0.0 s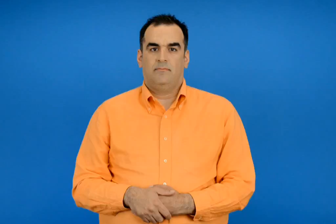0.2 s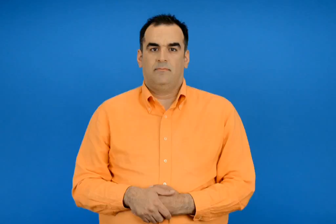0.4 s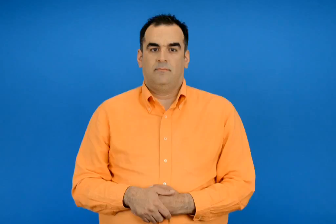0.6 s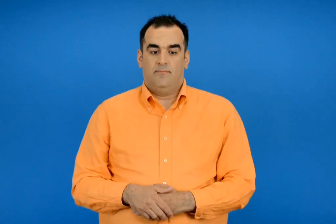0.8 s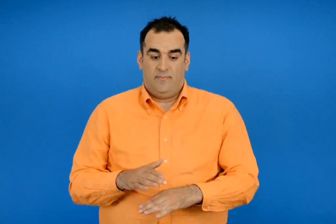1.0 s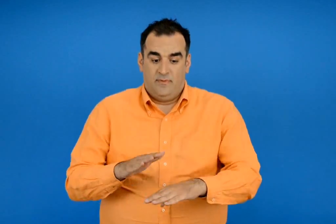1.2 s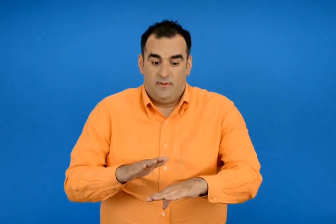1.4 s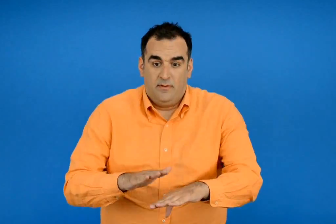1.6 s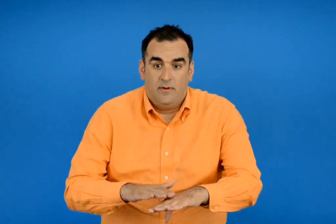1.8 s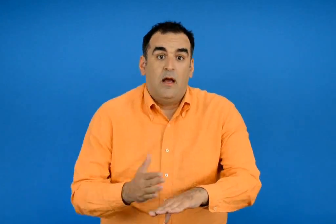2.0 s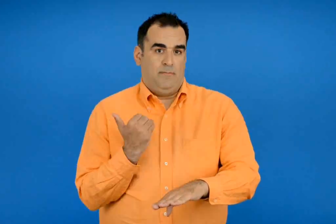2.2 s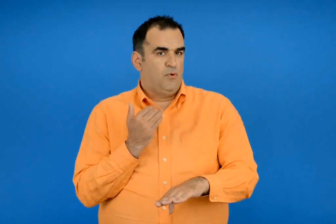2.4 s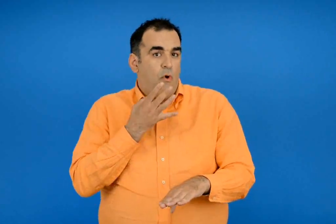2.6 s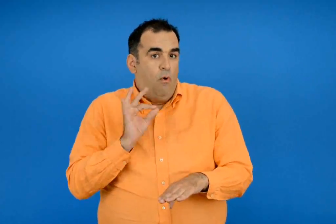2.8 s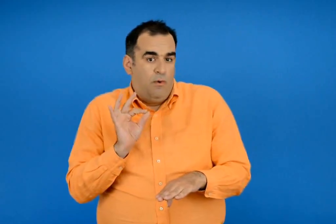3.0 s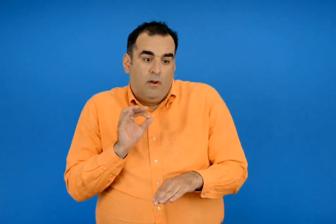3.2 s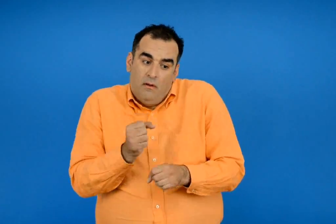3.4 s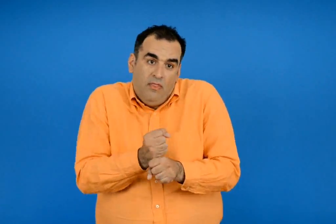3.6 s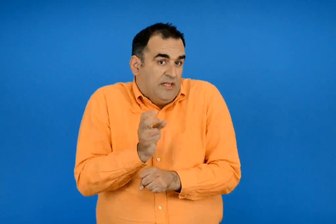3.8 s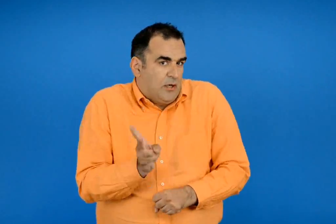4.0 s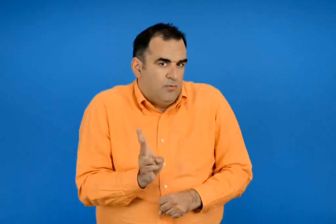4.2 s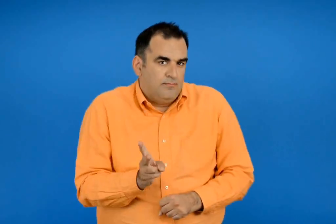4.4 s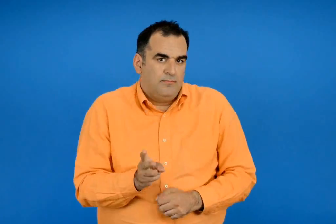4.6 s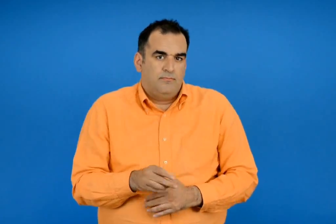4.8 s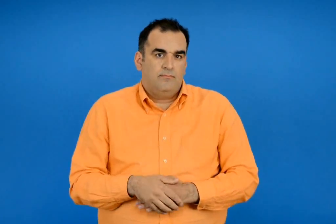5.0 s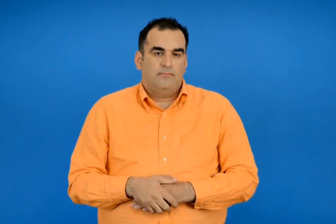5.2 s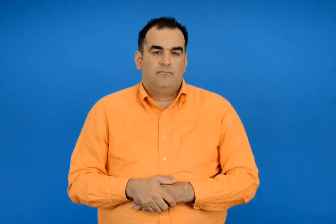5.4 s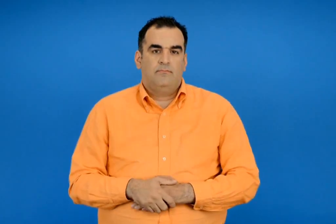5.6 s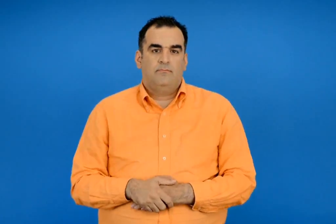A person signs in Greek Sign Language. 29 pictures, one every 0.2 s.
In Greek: δεν τα αγγίξαμε όμως γιατί μπορεί να ήταν δηλητηριώδη
